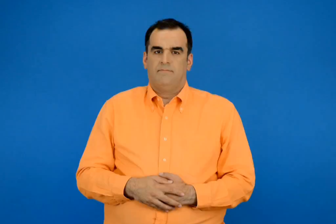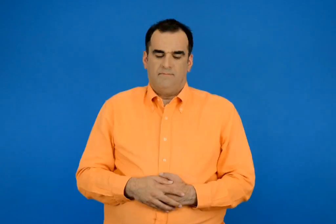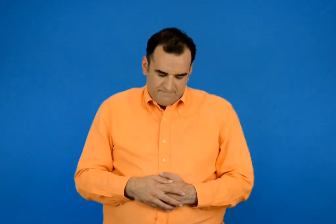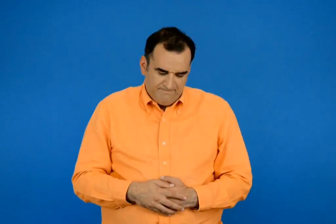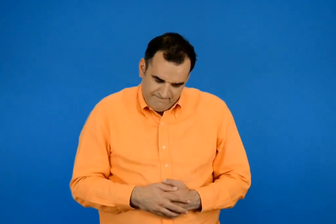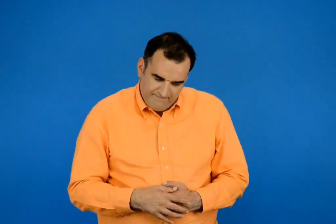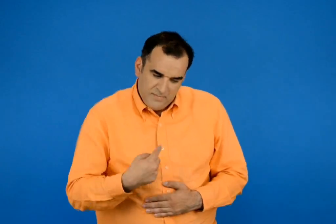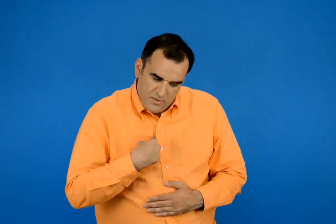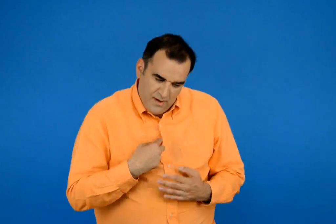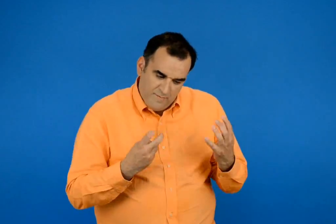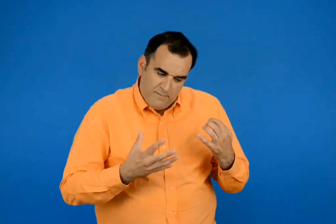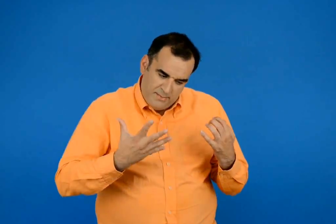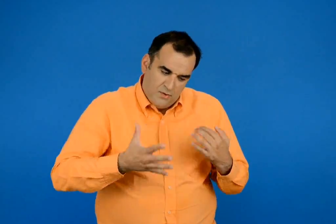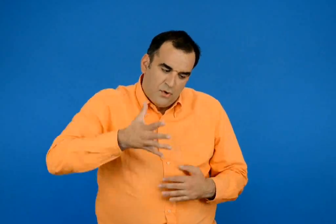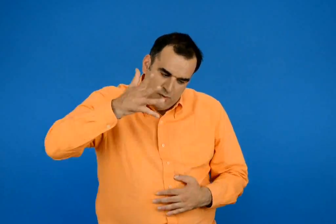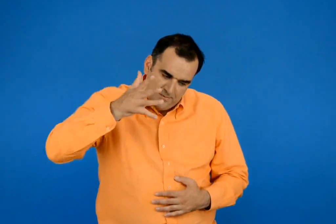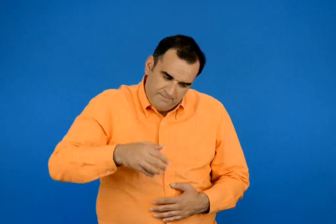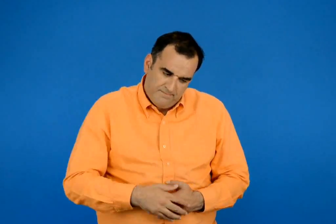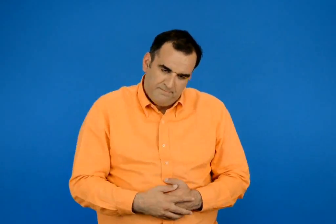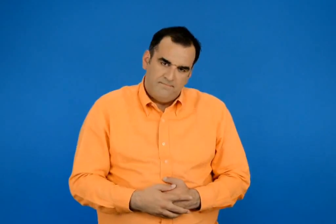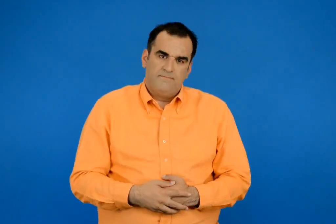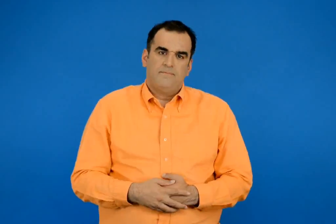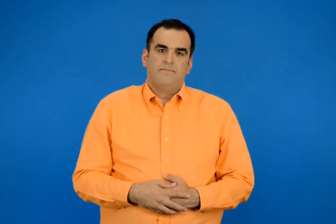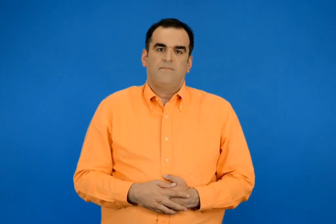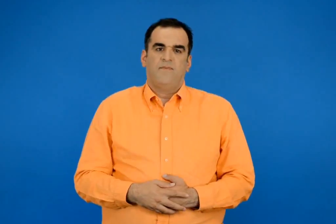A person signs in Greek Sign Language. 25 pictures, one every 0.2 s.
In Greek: είμαι 75 χρονών
